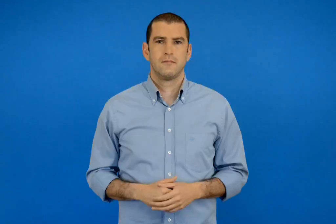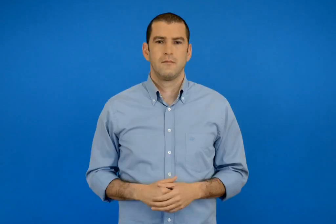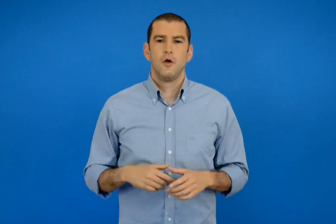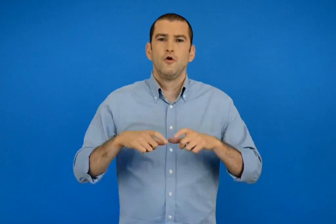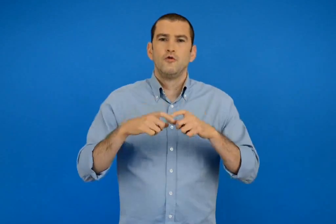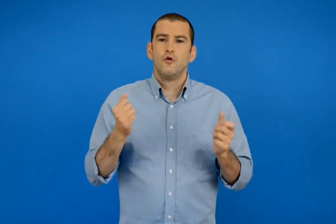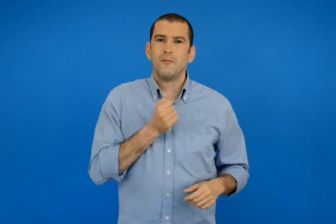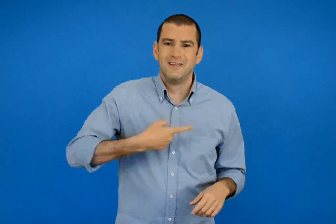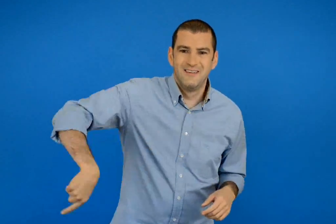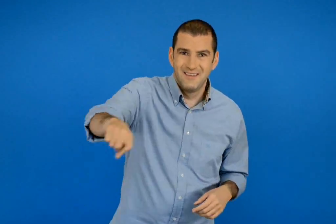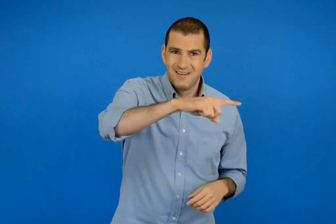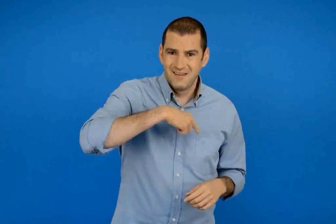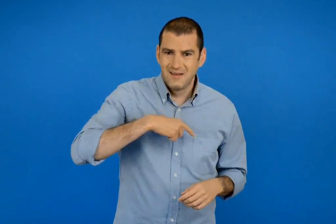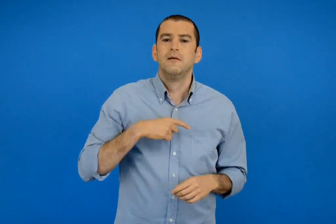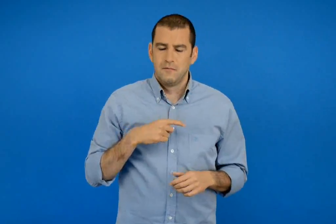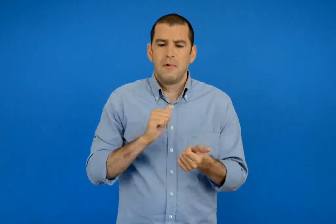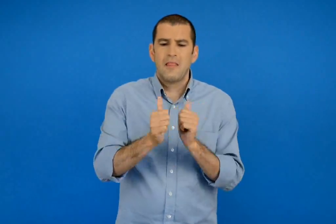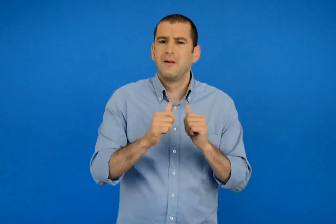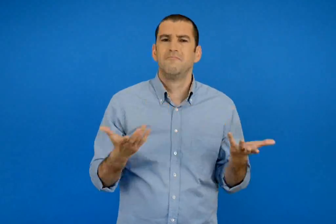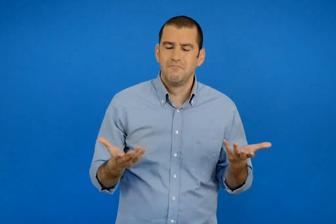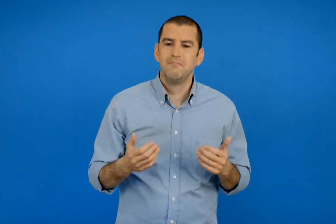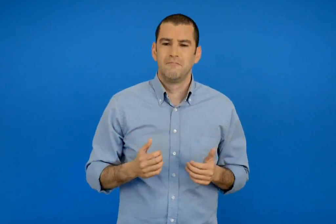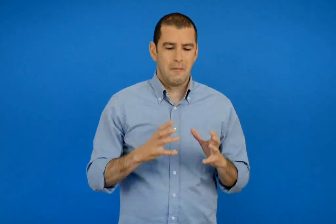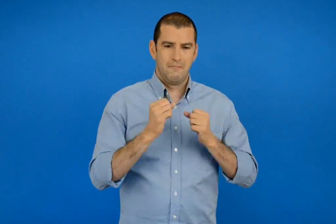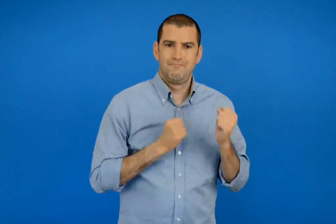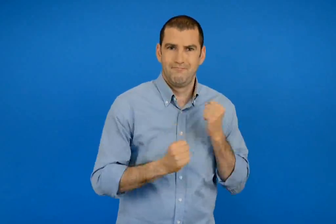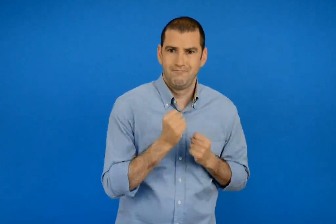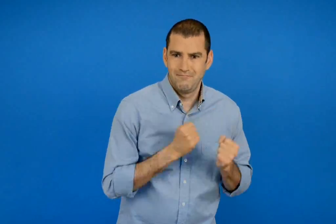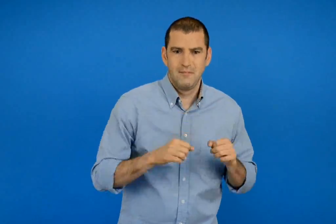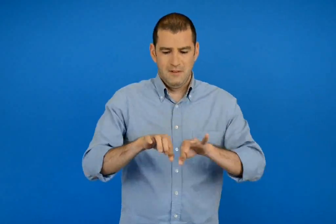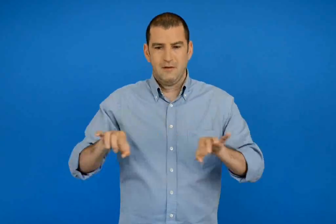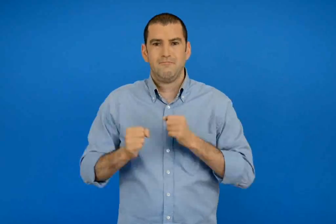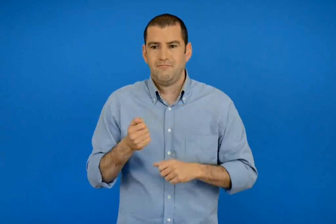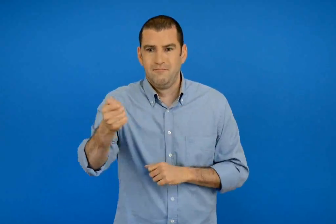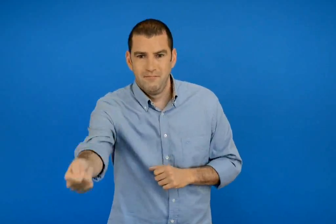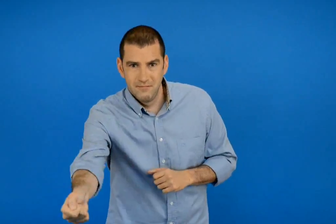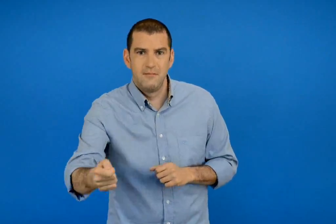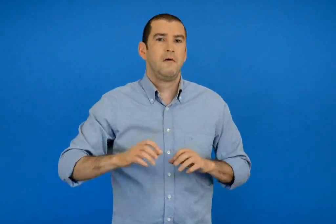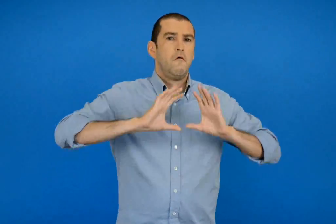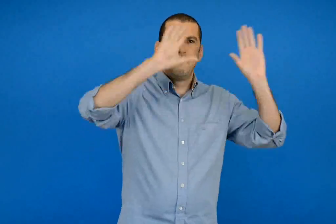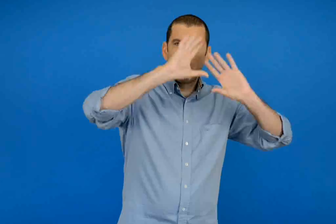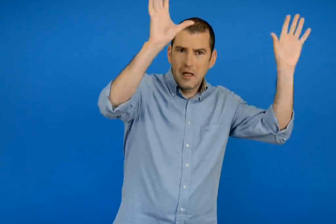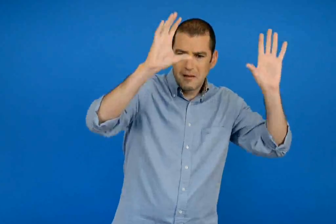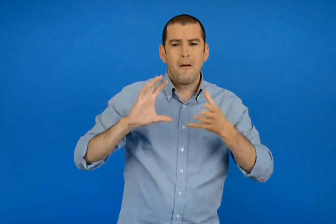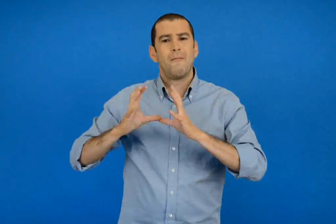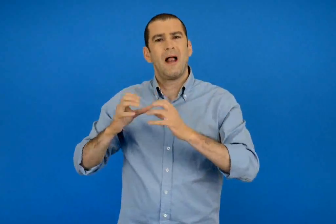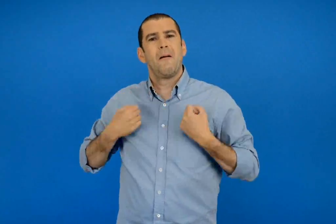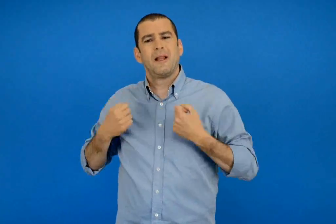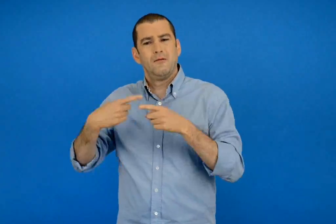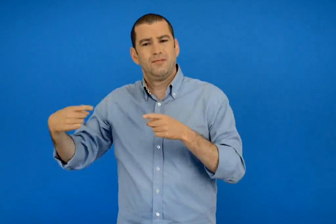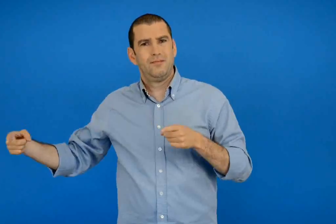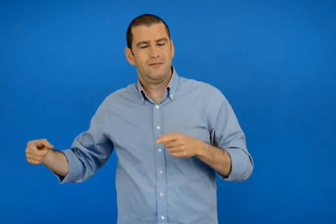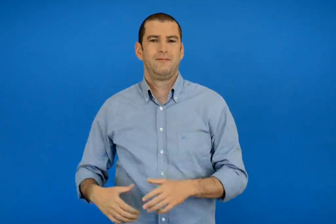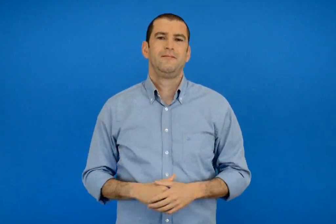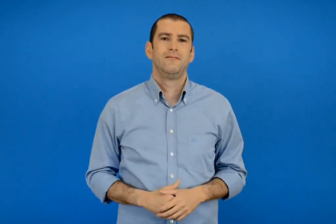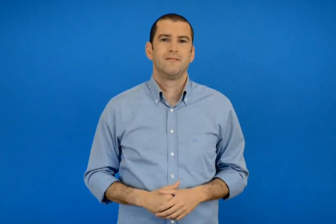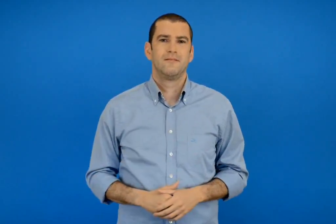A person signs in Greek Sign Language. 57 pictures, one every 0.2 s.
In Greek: το τρέξιμο η σκυταλοδρομία το βόλεϊ και αλλά παιχνίδια µε την µπάλα είναι μερικά από τα αθλήματα που κάνουμε στο σχολείο µας
